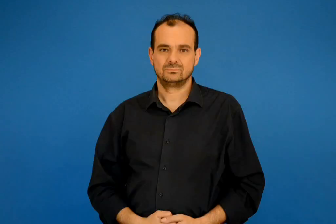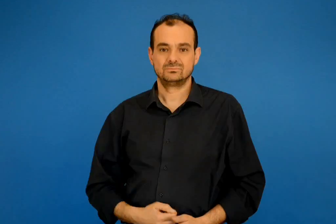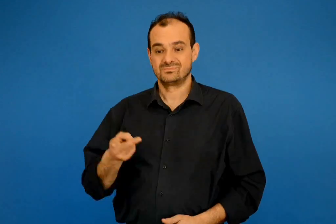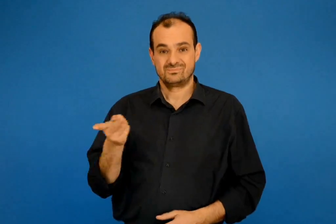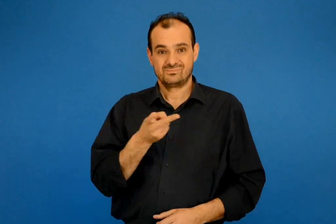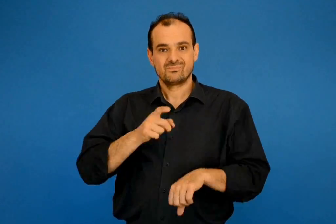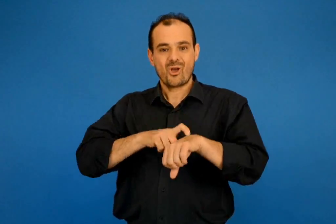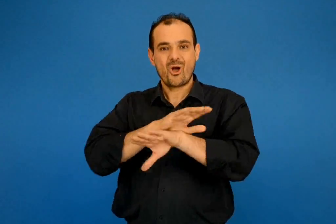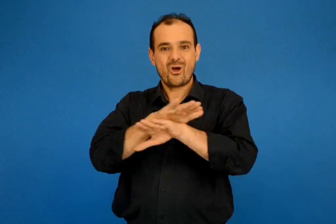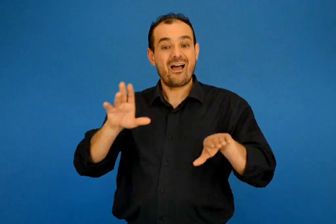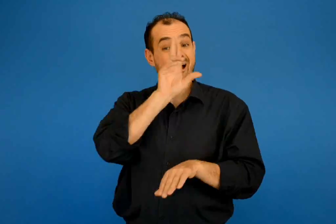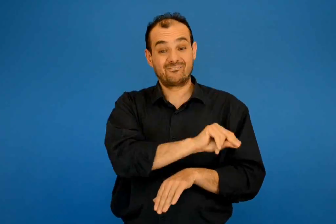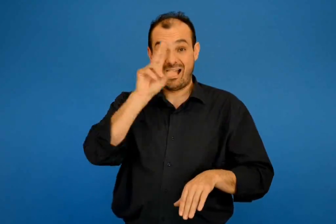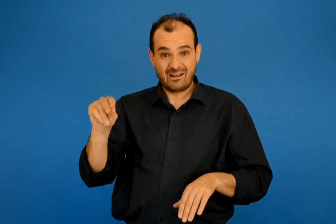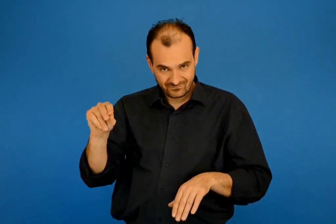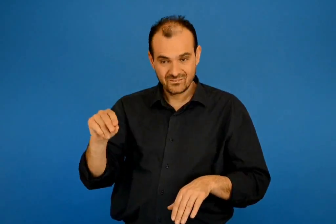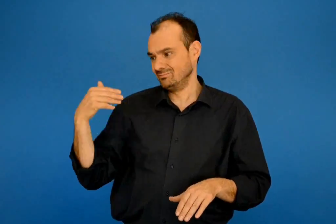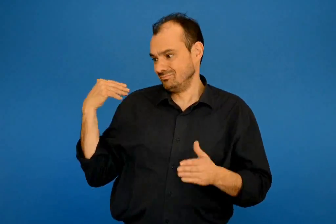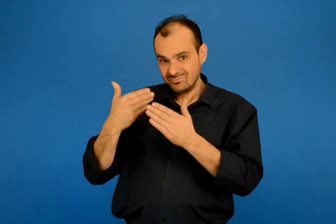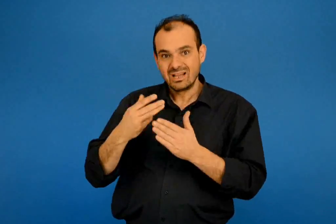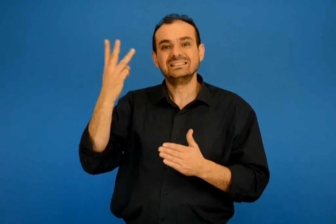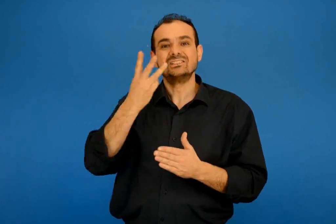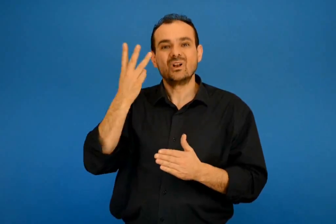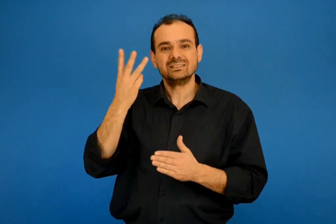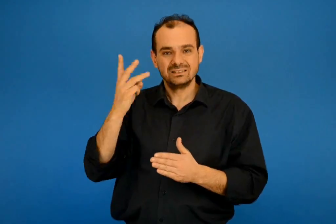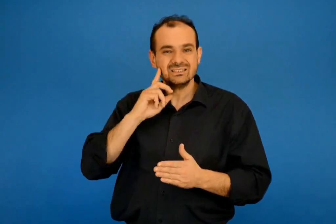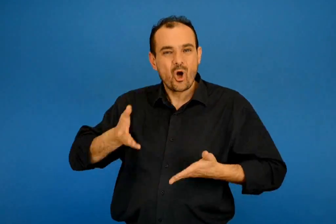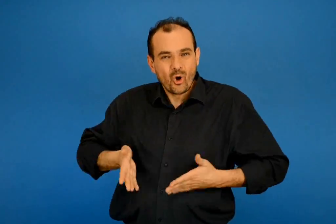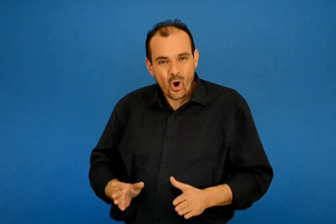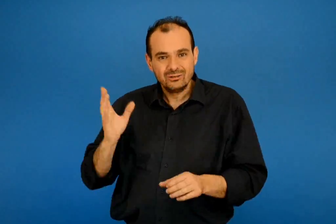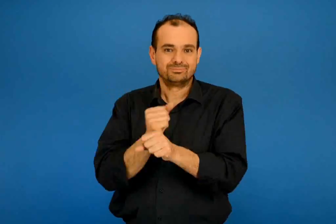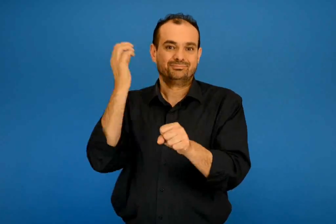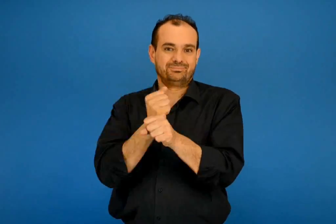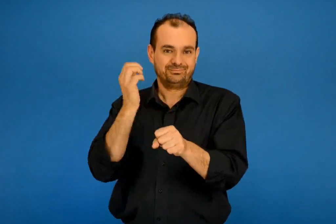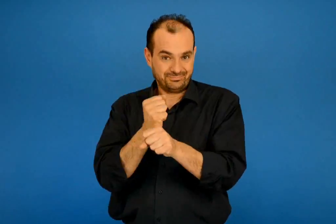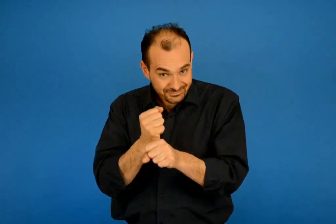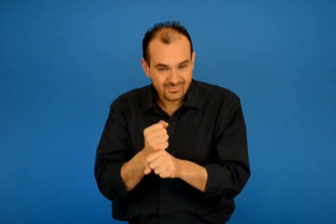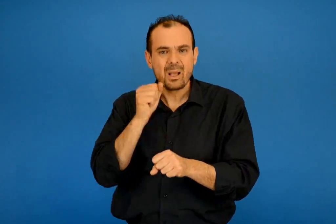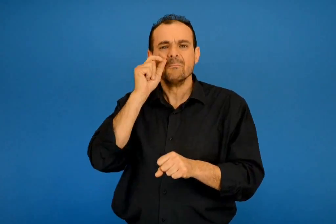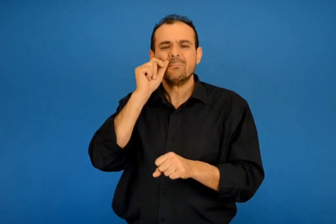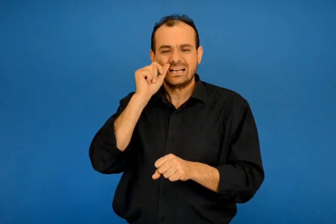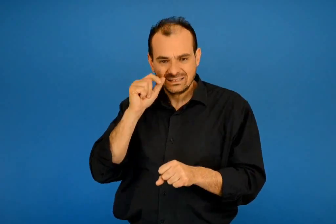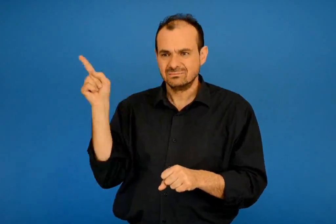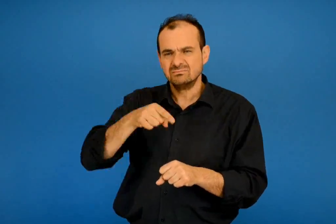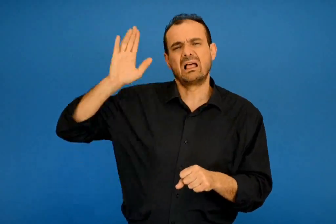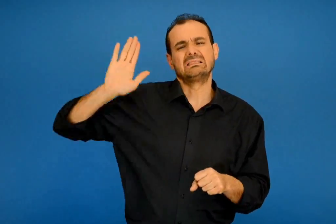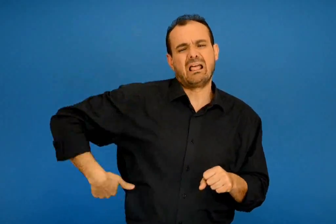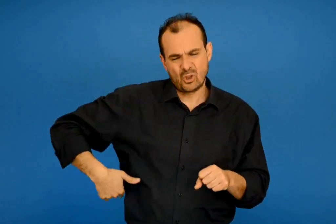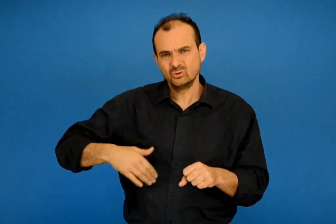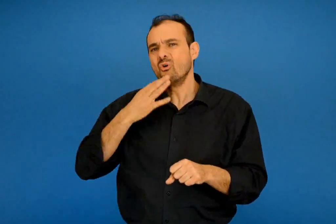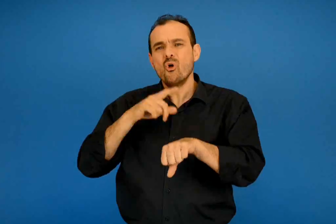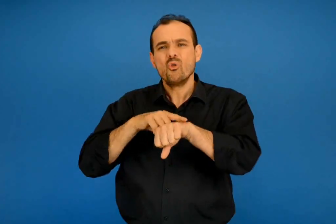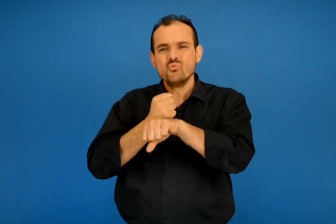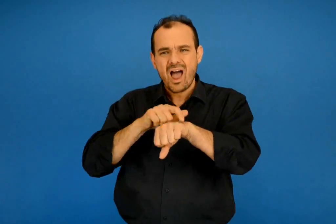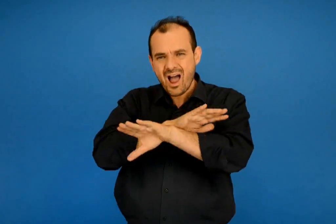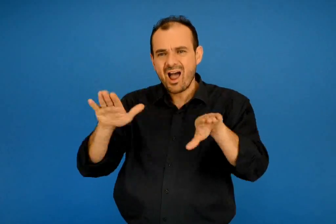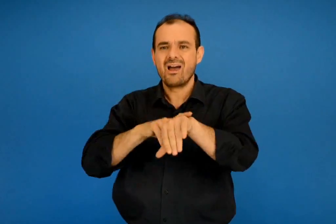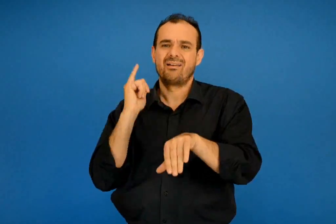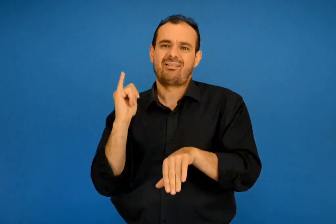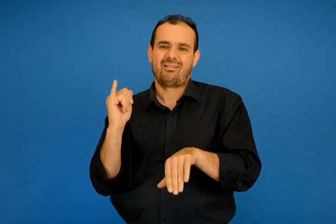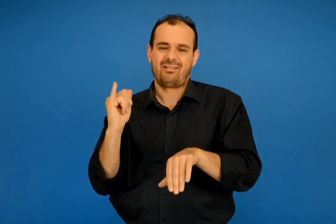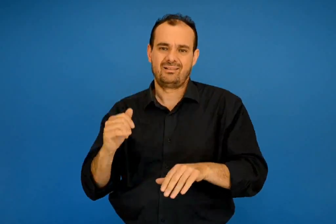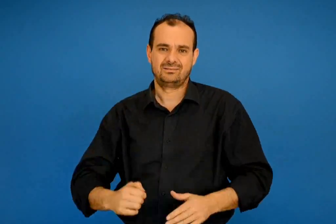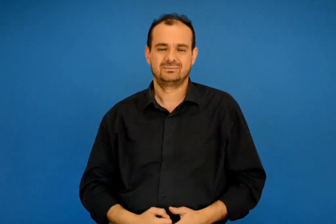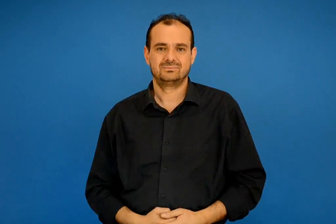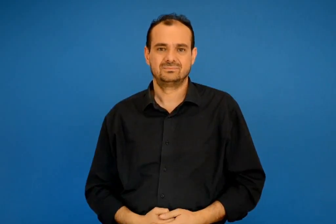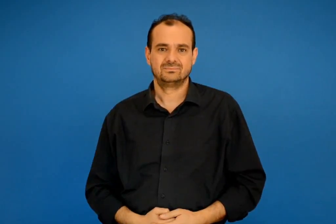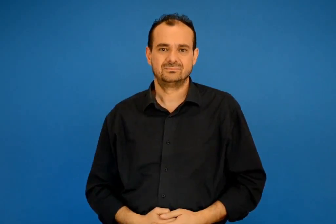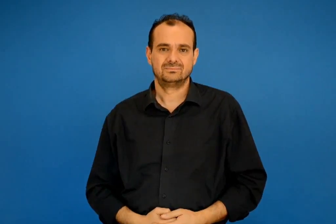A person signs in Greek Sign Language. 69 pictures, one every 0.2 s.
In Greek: σχολάνε και οι δυο την ιδιά ώρα μέχρι τώρα η μαρία έχει κερδίσει μόνο τρεις φορές ο μπαμπάς έρχεται τελευταίος αυτός αργεί να σχολάσει
